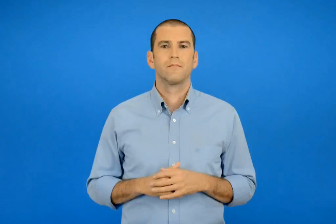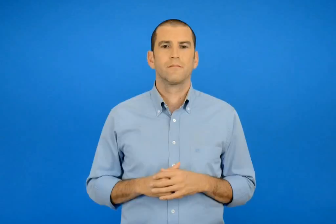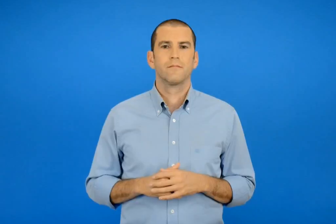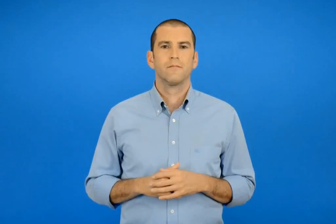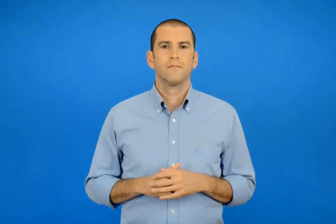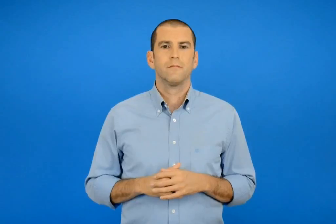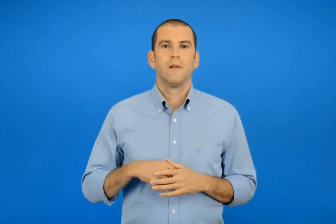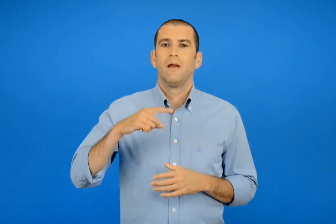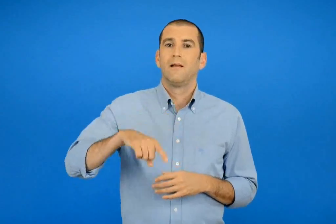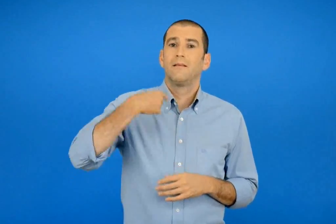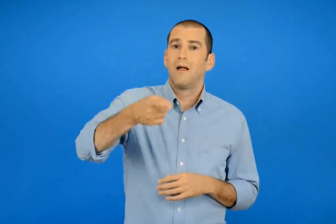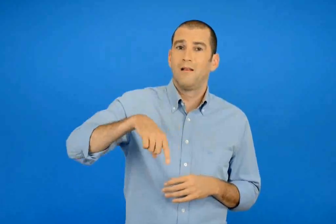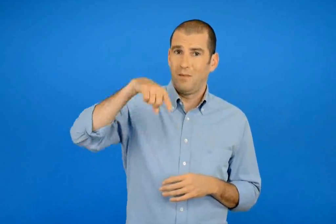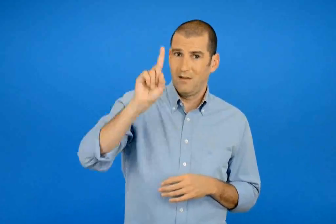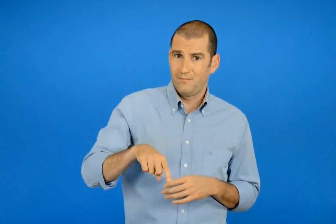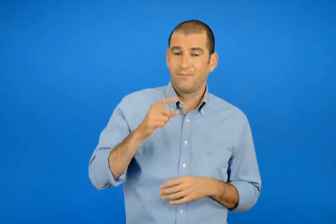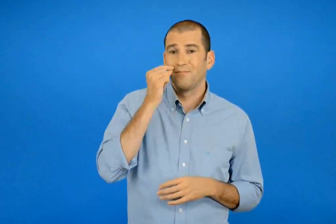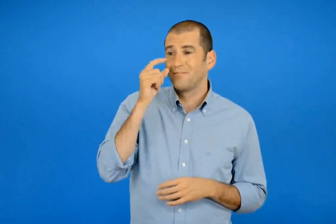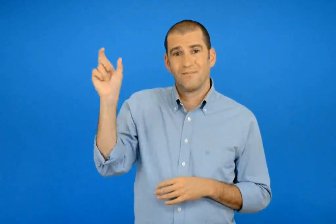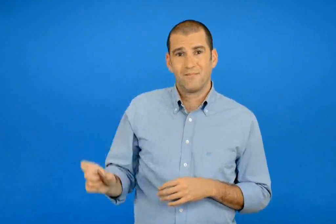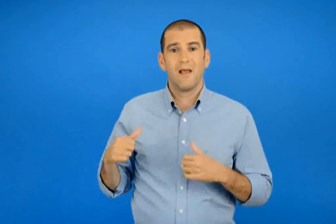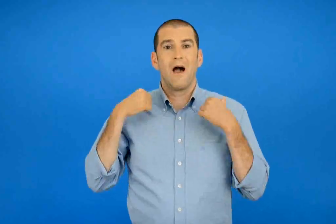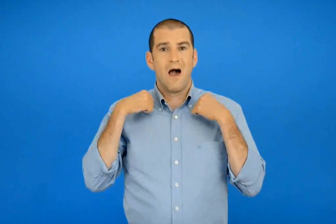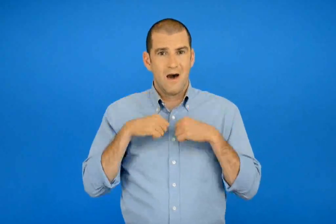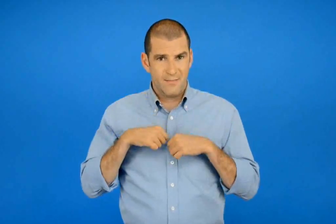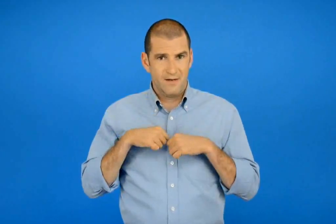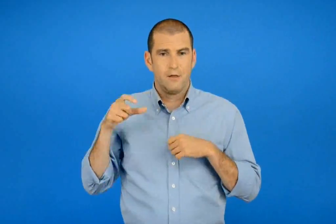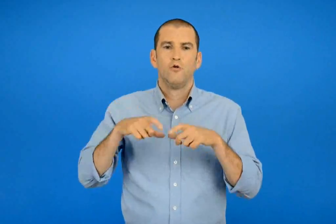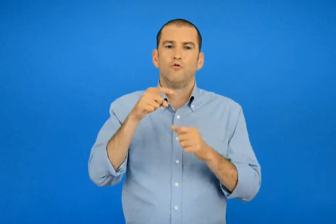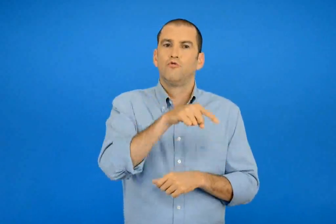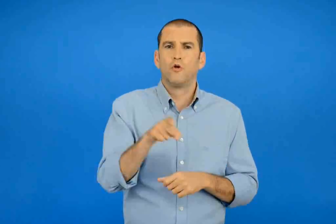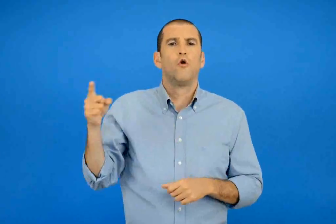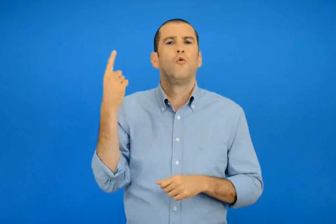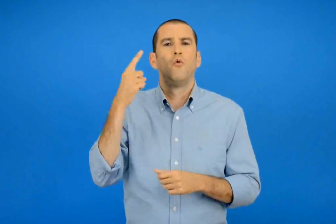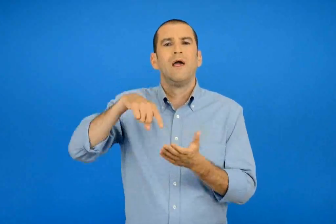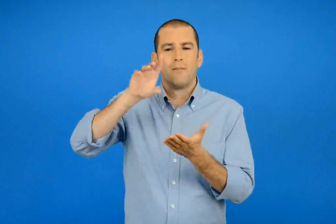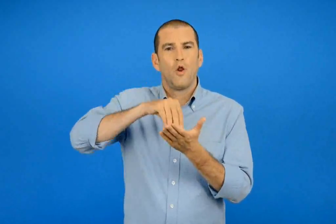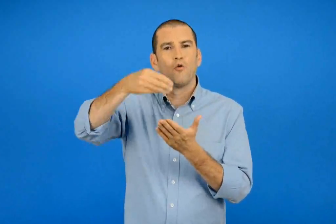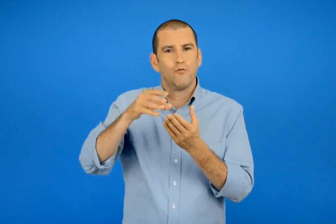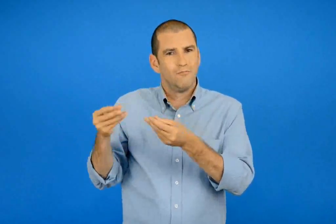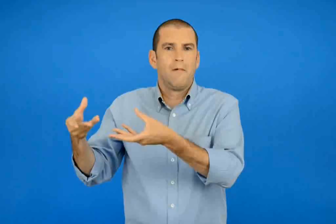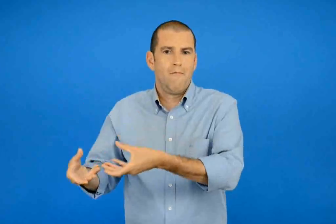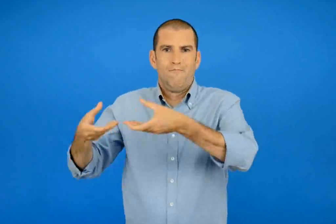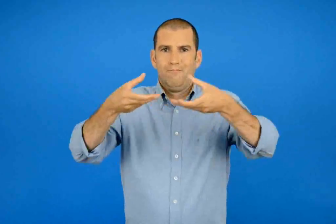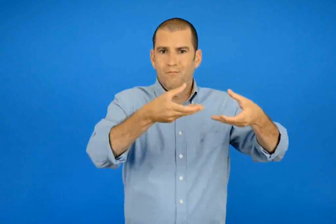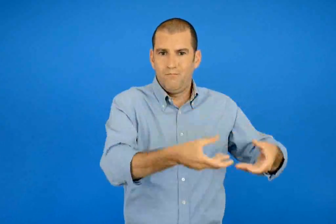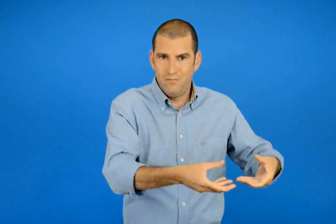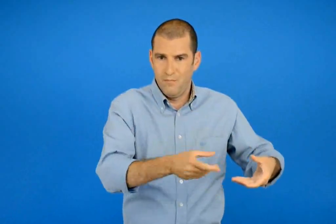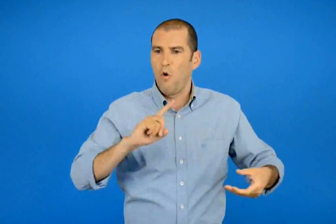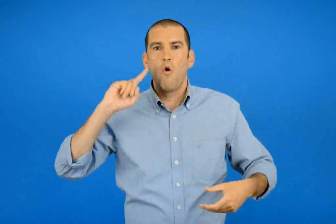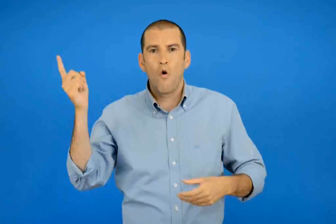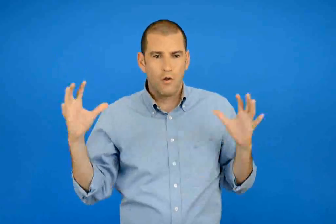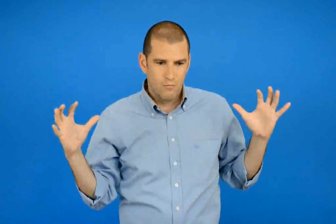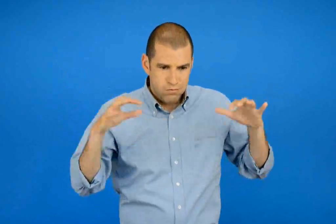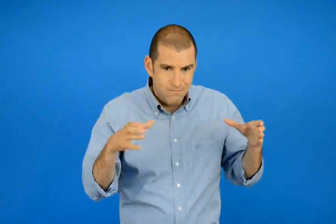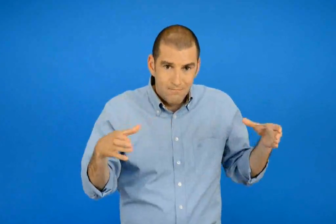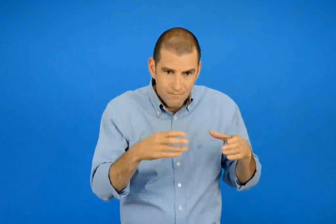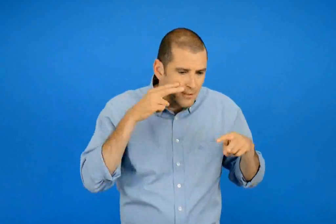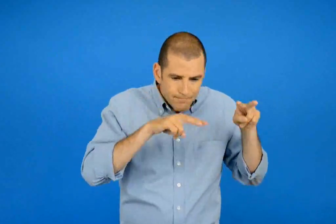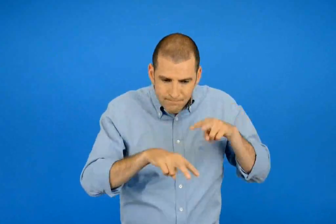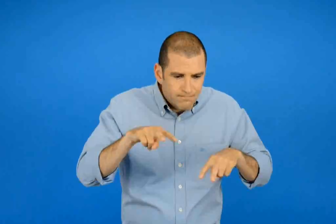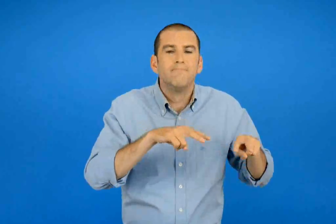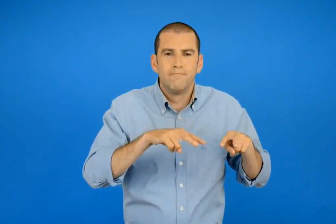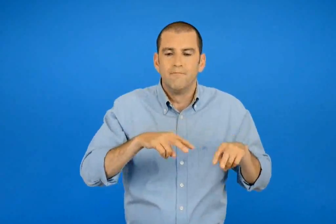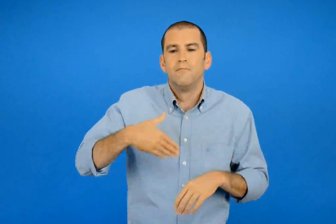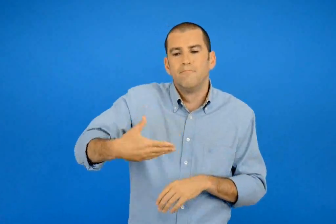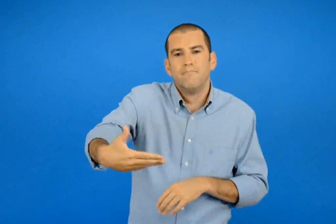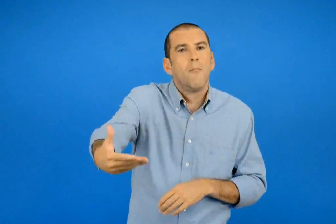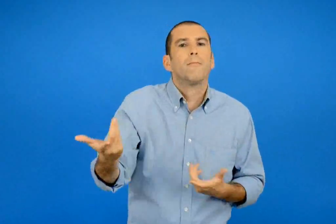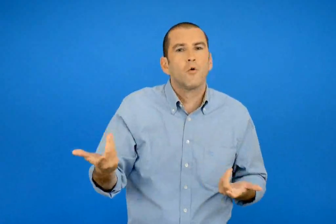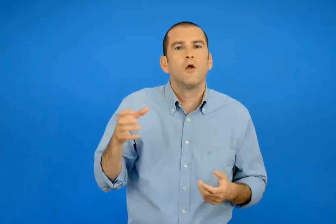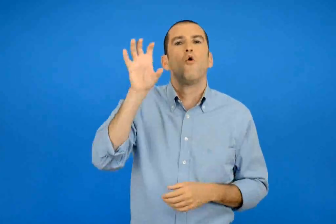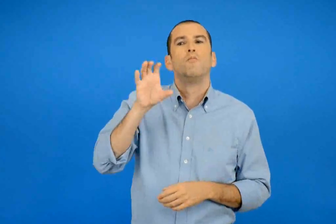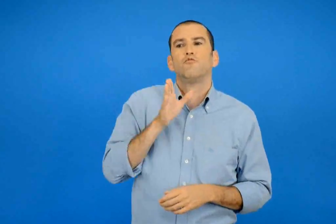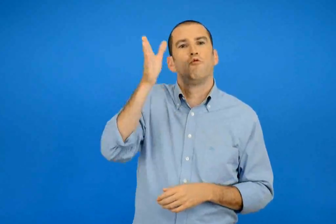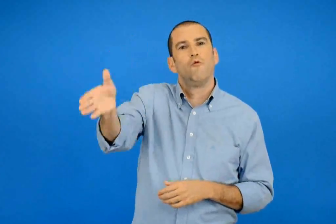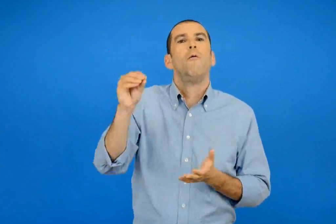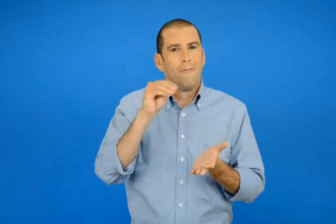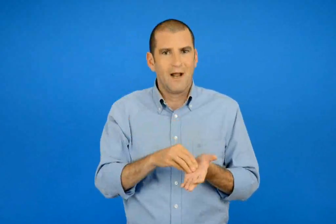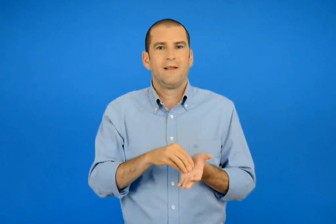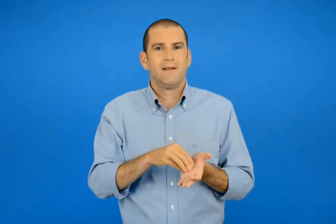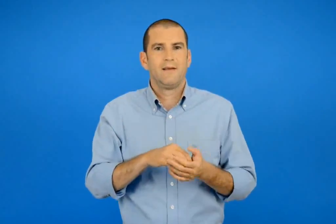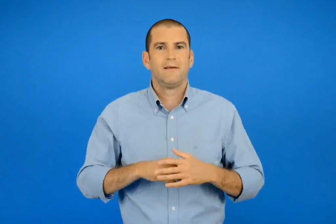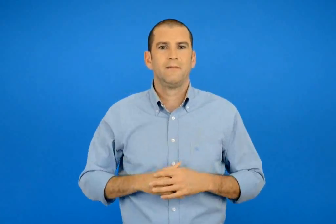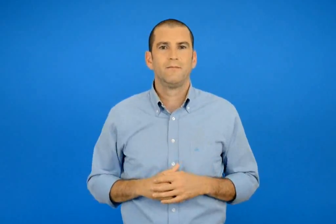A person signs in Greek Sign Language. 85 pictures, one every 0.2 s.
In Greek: την επόμενη μέρα ο αρμπεν έφερε στο σχολείο κάποιά από τα ημερολόγια που μαζεύει για να αποφασίσουν όλοι μαζί ποτέ θα ξανάπανε σε μουσείο
